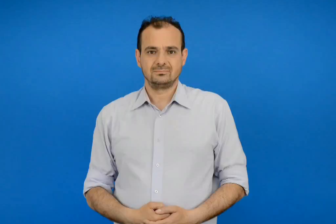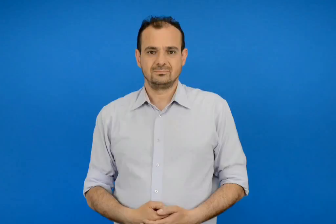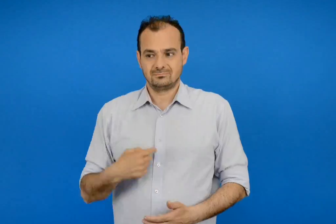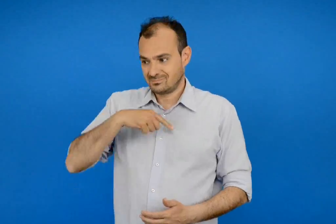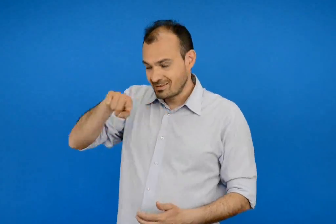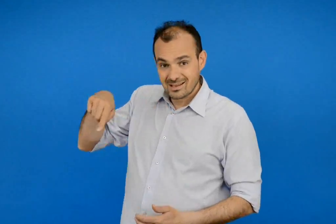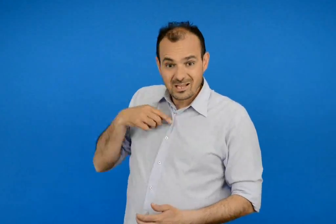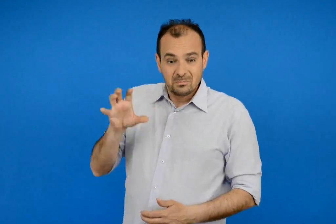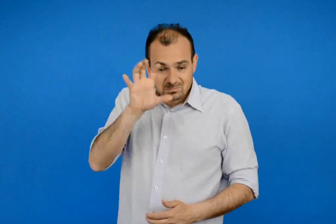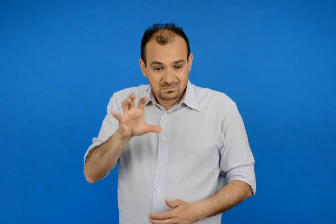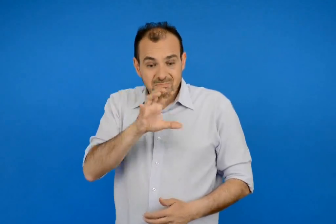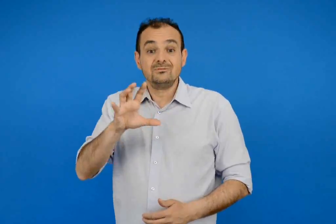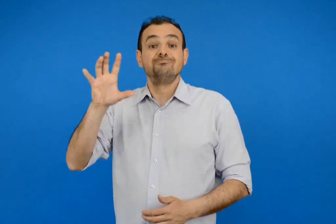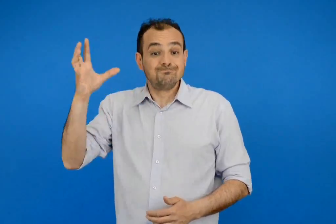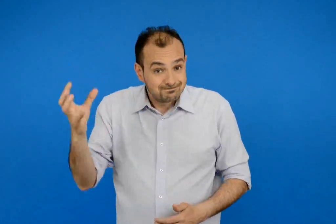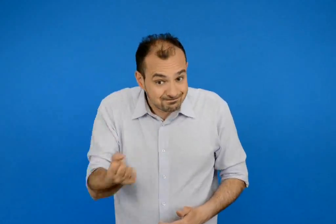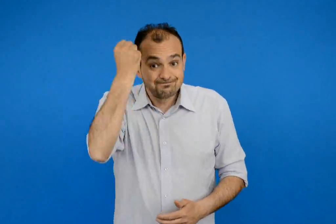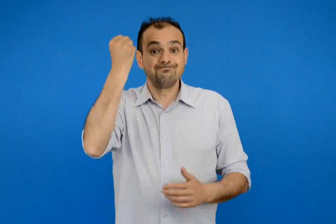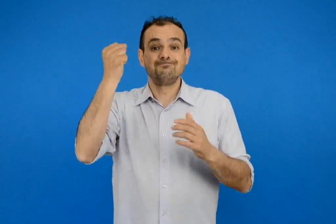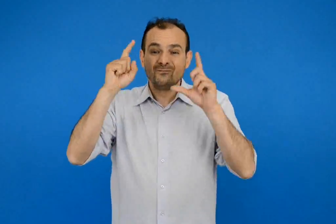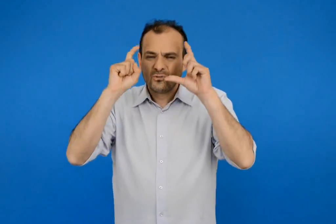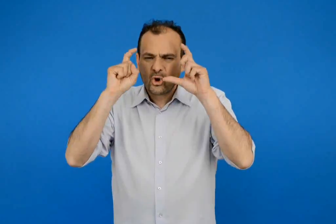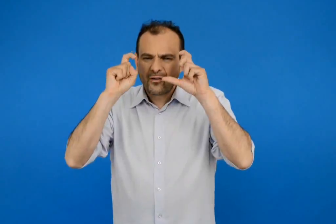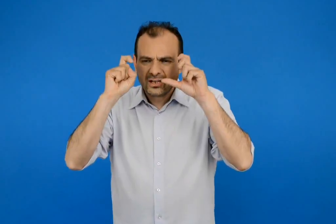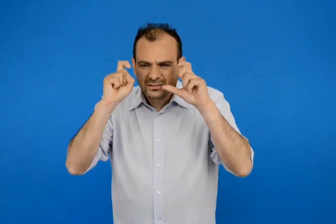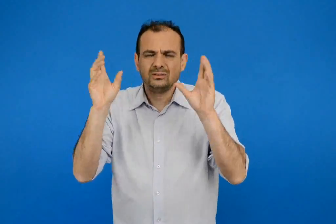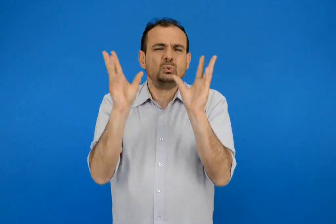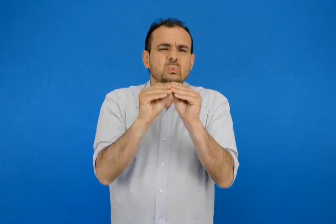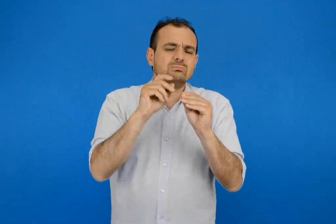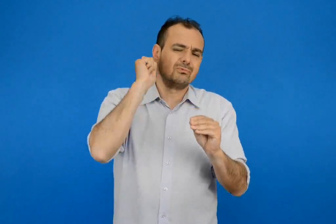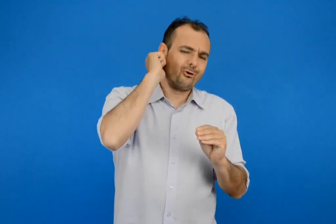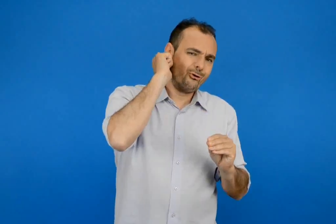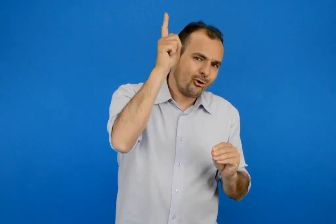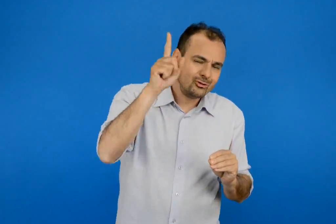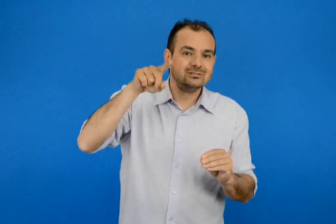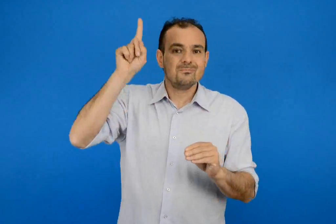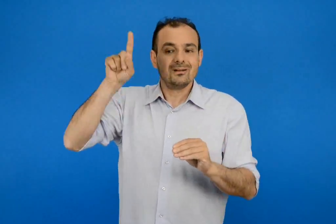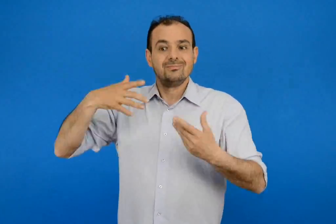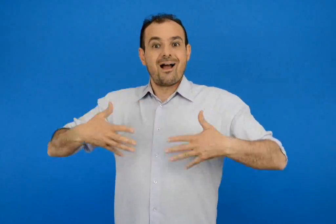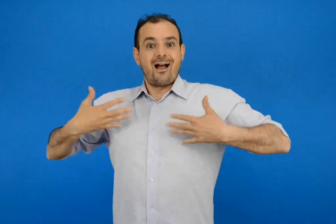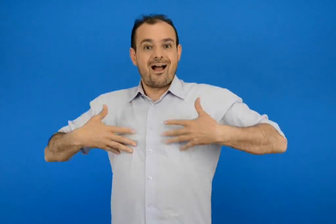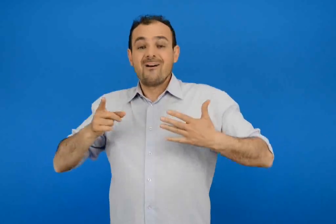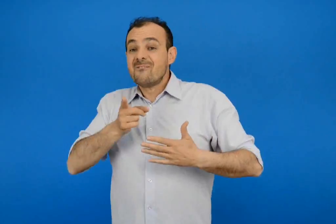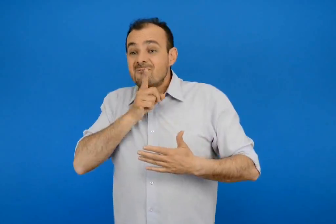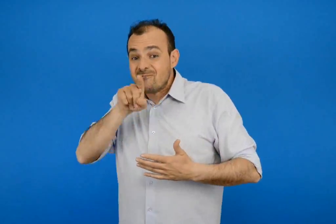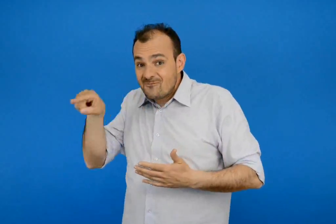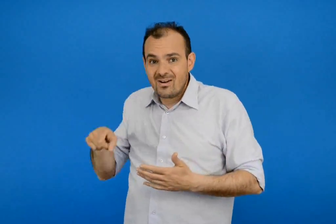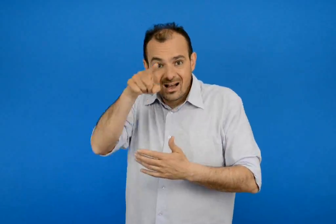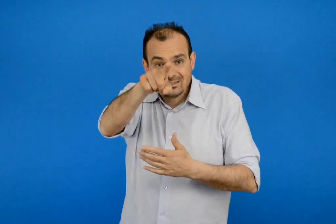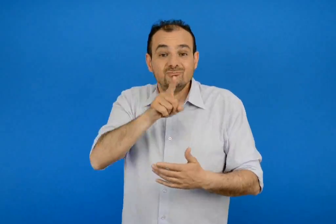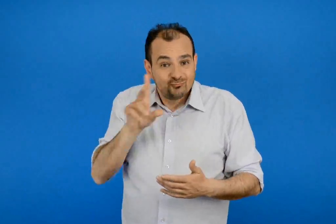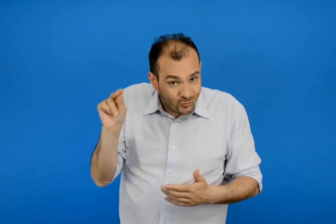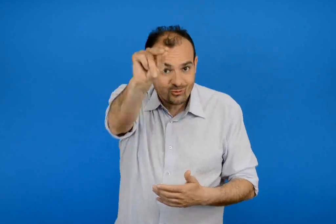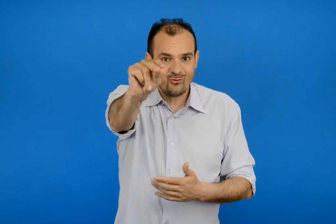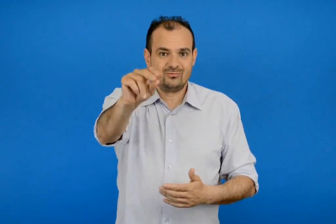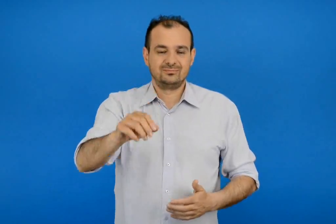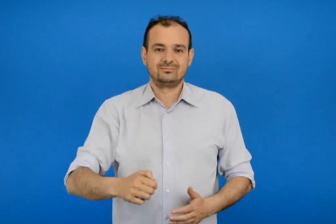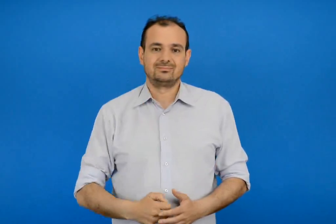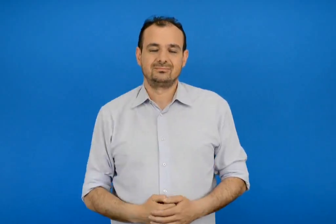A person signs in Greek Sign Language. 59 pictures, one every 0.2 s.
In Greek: ψάξαμε και βρήκαμε φωτογραφίες από γιορτές και μέρες χαράς κάντε κι εσείς το ίδιο
